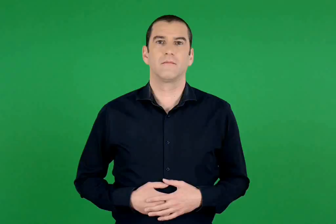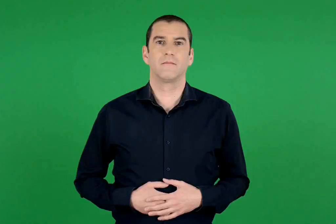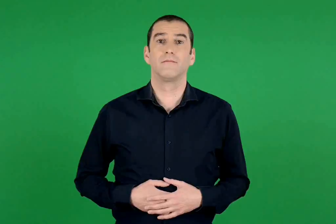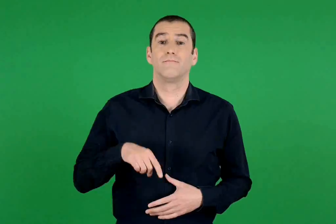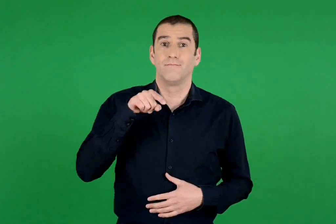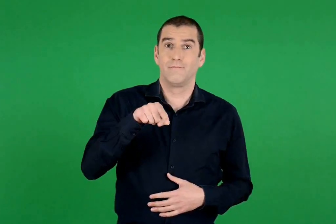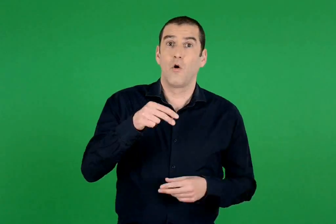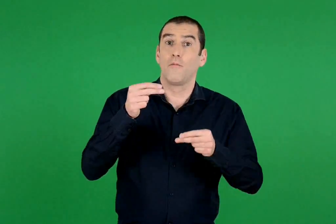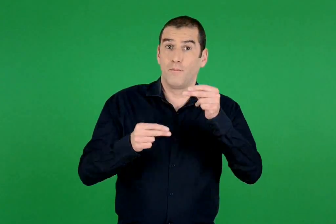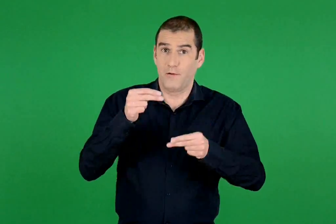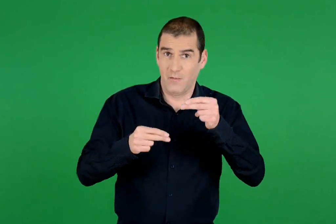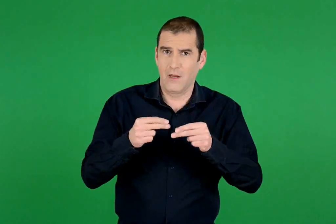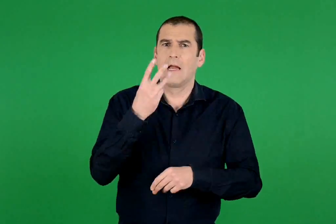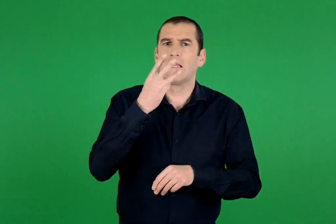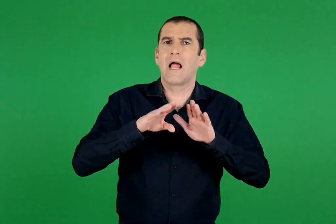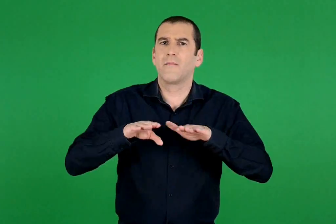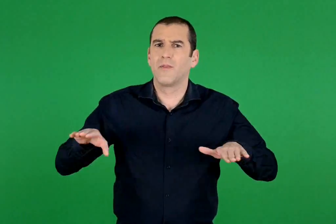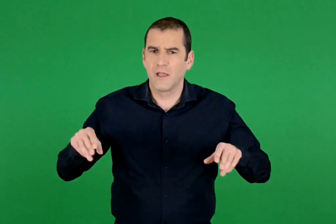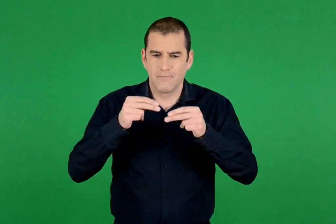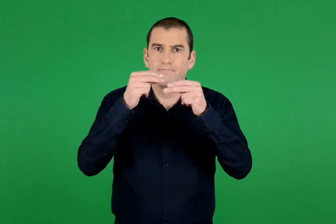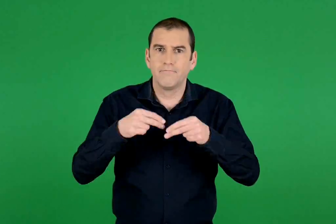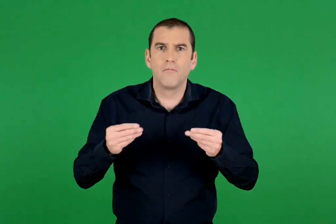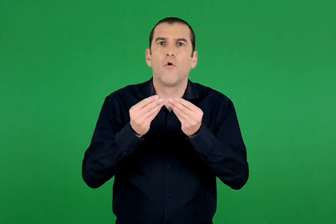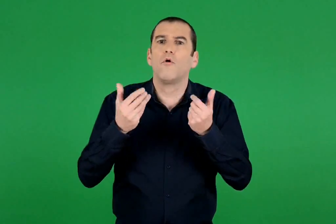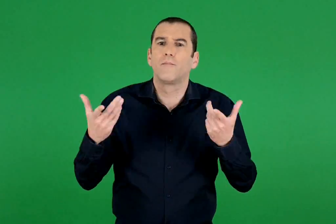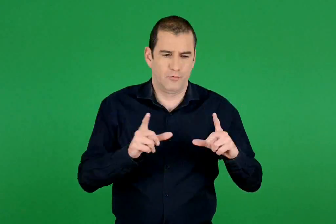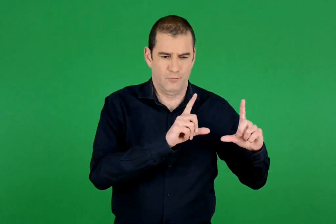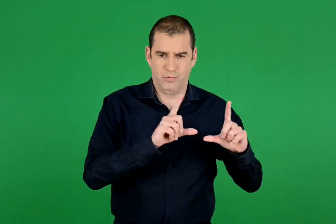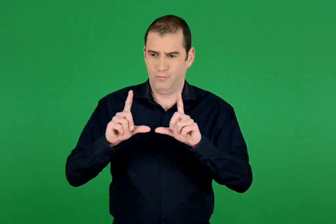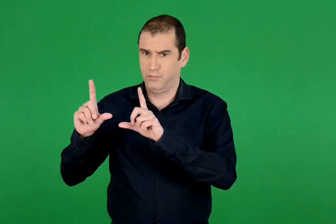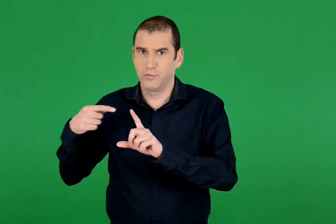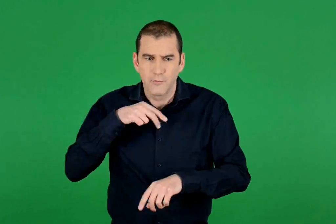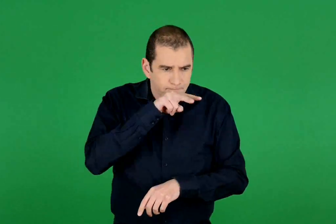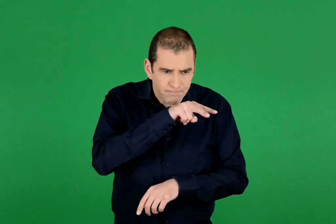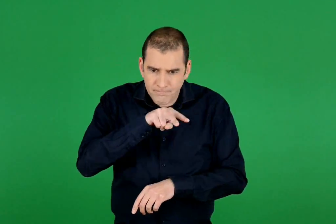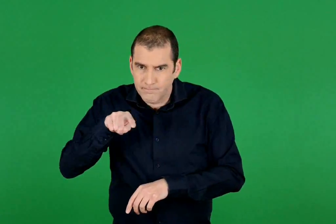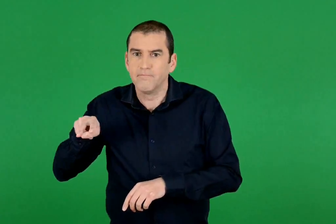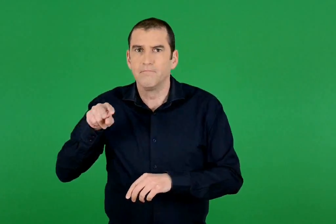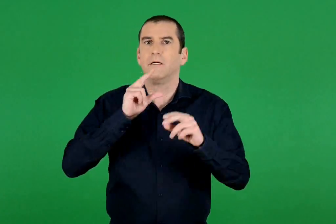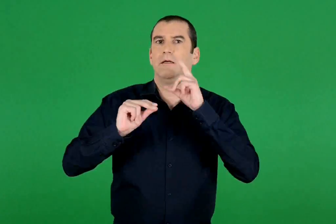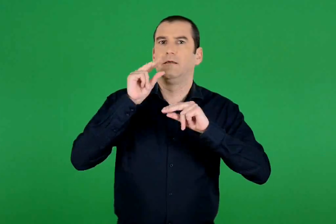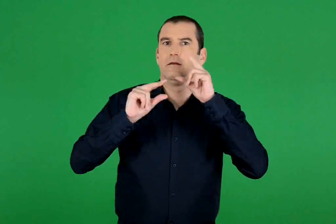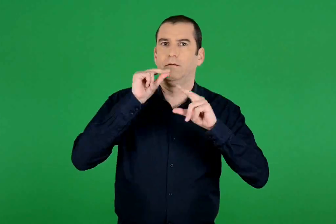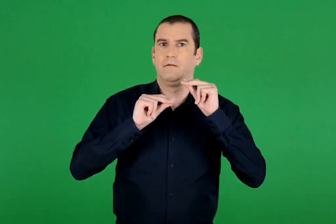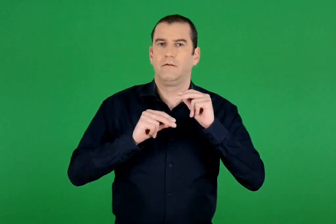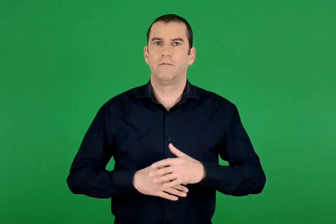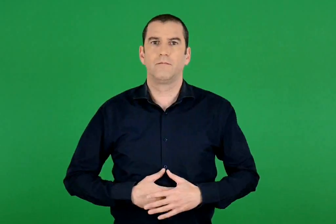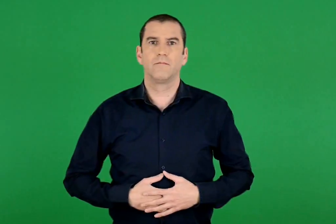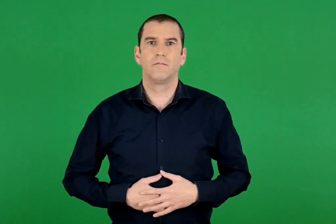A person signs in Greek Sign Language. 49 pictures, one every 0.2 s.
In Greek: βλέπω πώς έλυσαν το πρόβλημα 3 παιδιά και συζητώ
